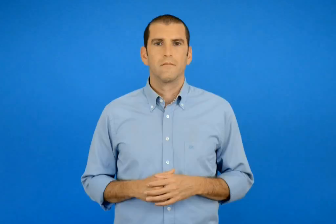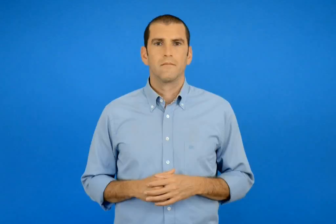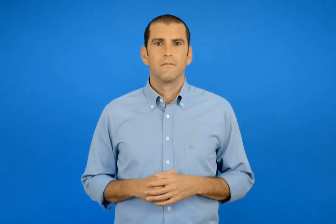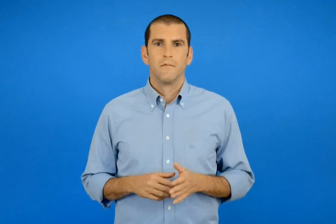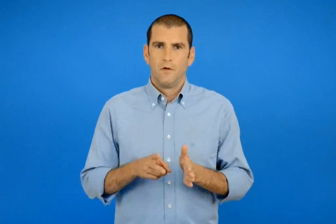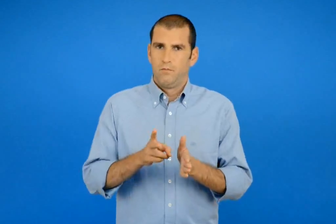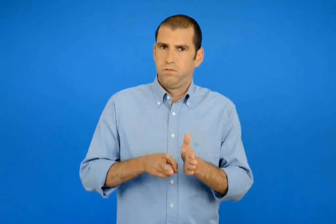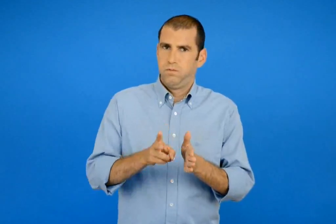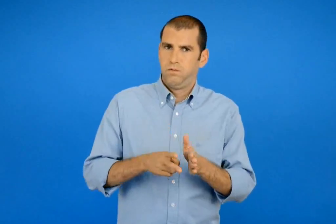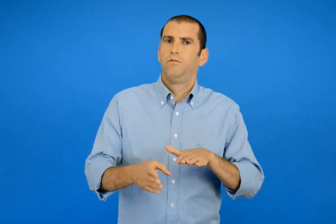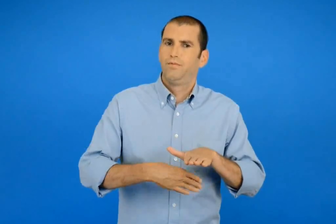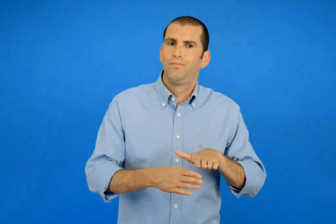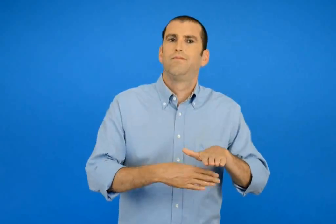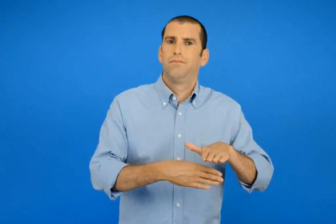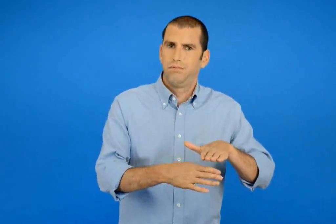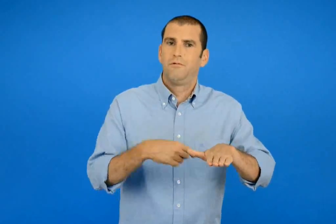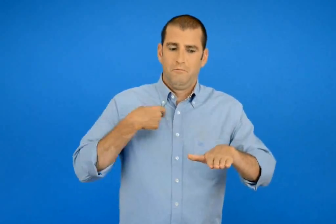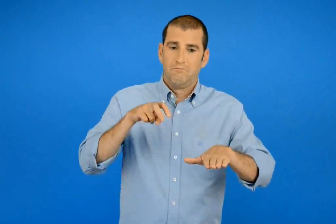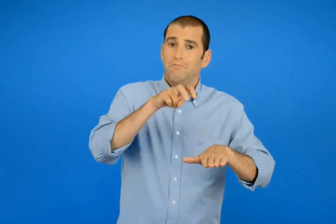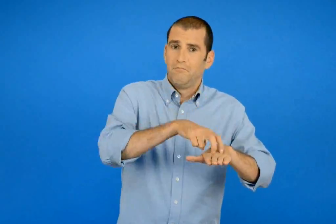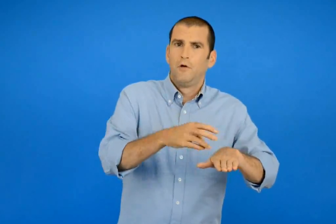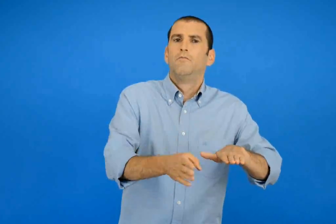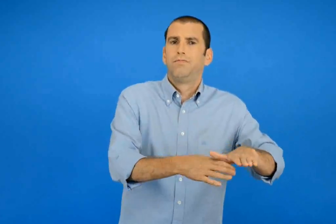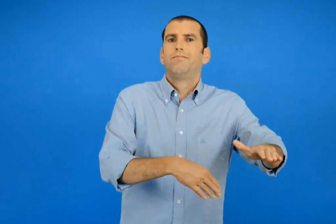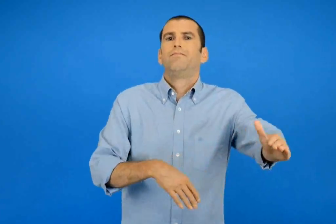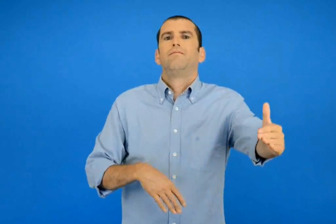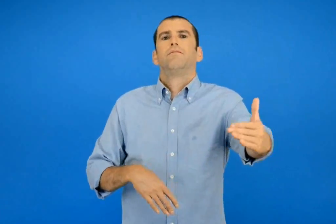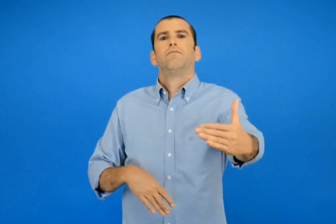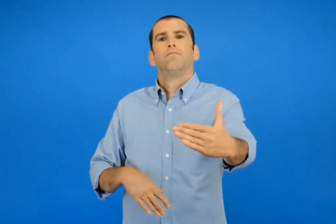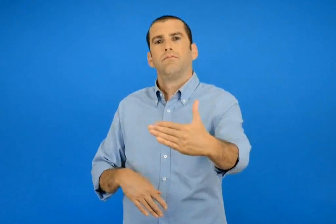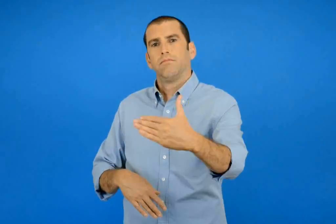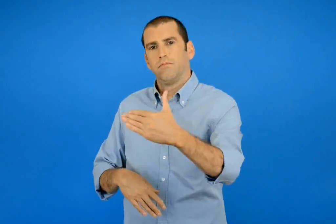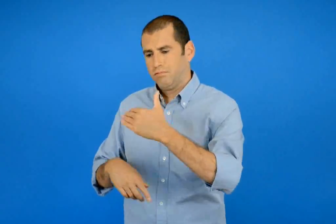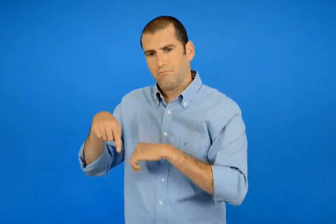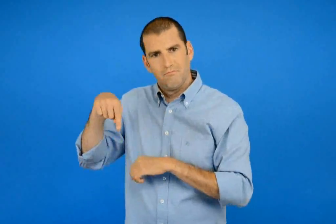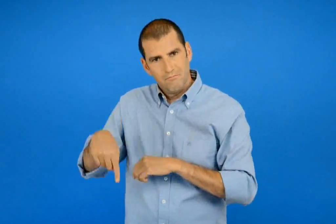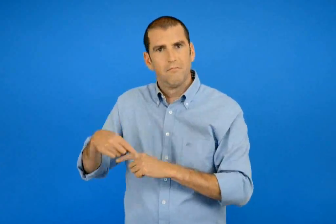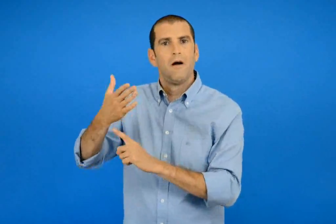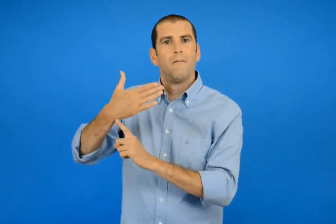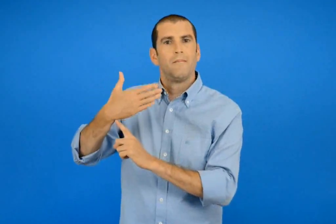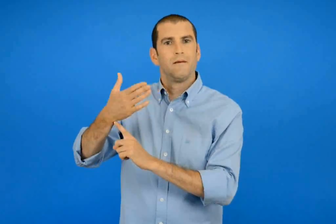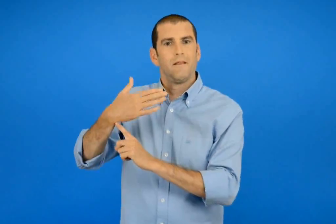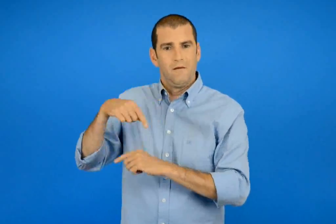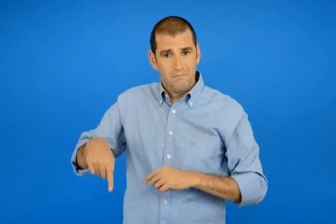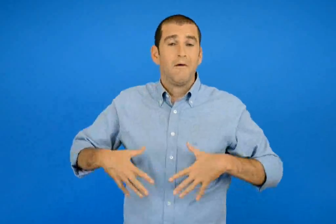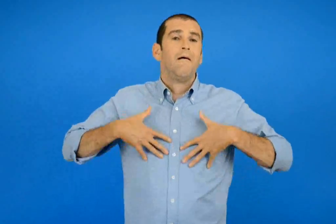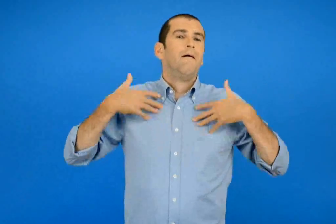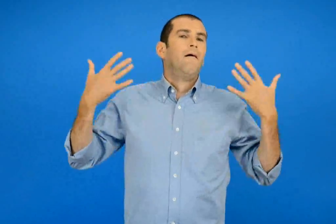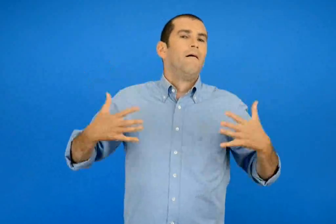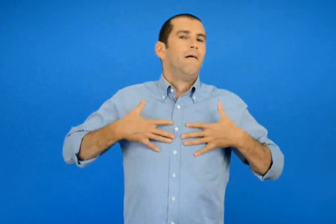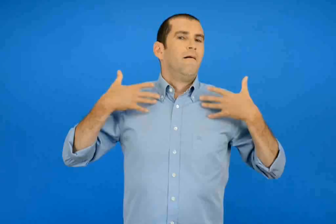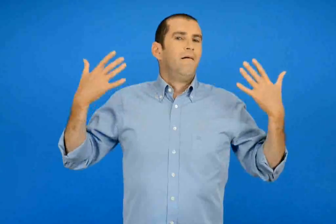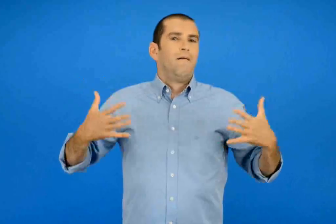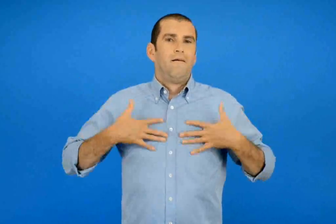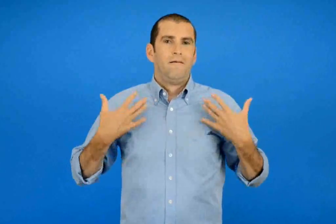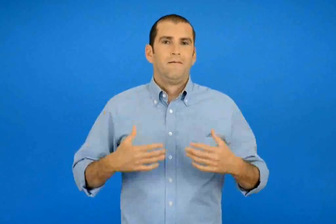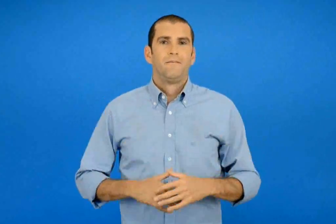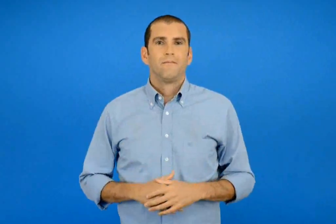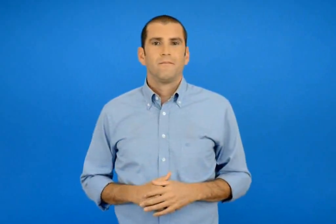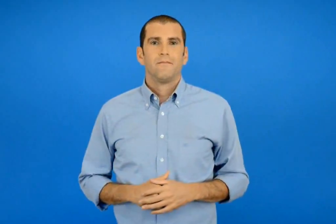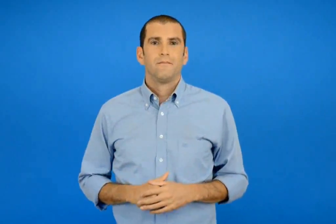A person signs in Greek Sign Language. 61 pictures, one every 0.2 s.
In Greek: τρέχα σιδηρόδρομε φέρε με και πάλι στη μικρή πατρίδα μου τι χαρά μεγάλη
